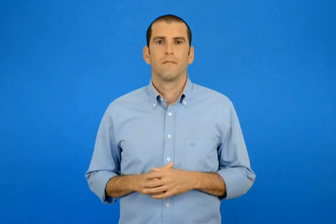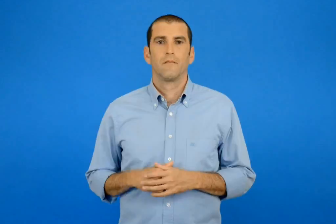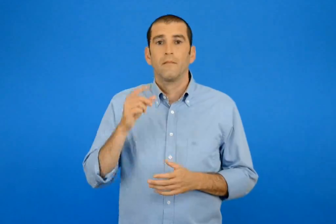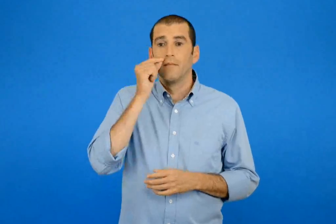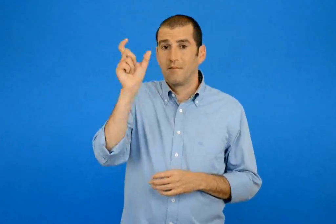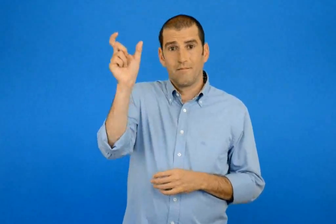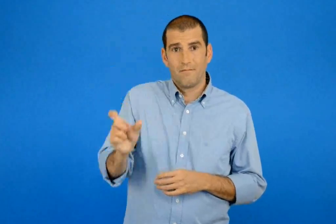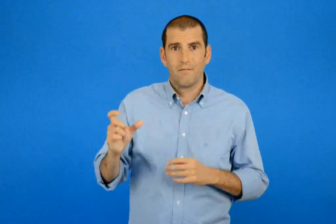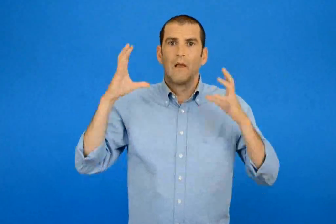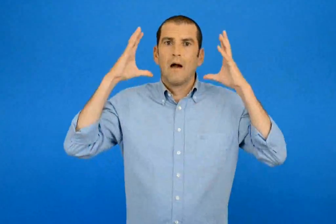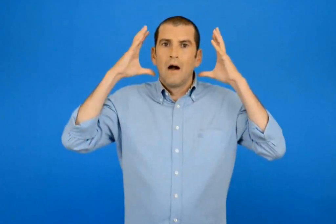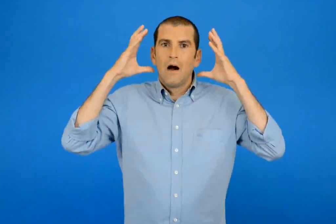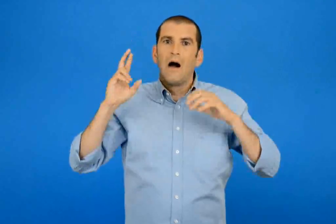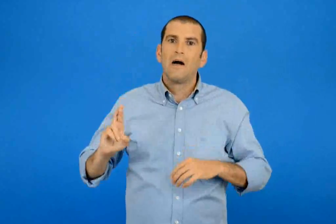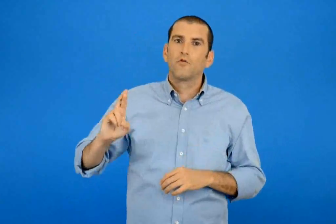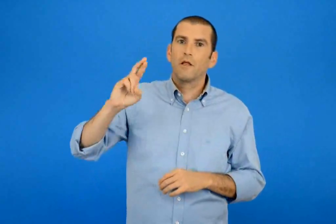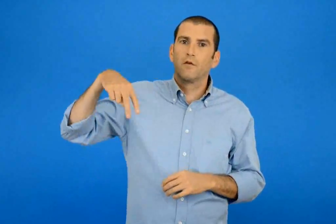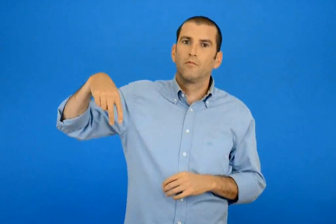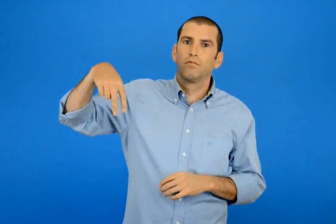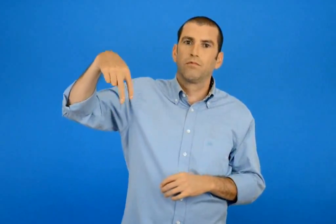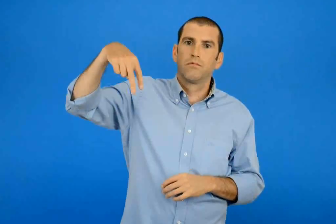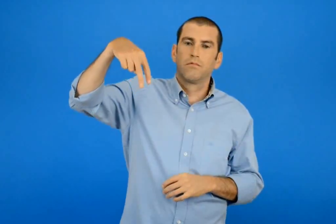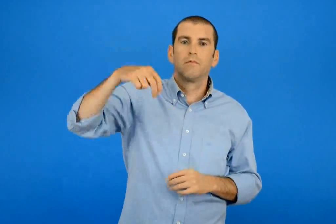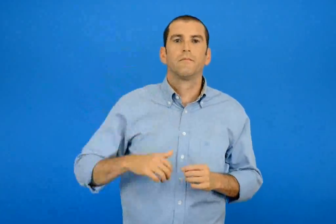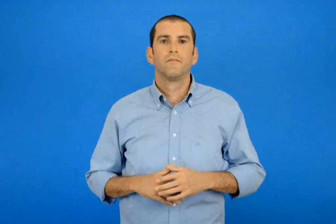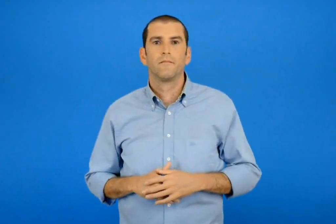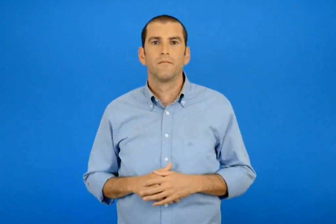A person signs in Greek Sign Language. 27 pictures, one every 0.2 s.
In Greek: ο αστροναύτης
